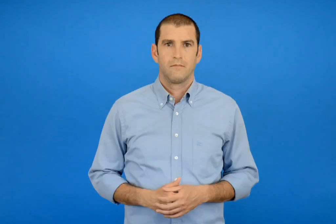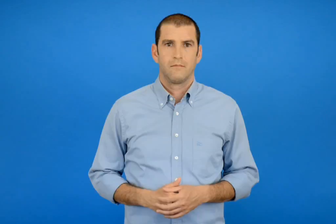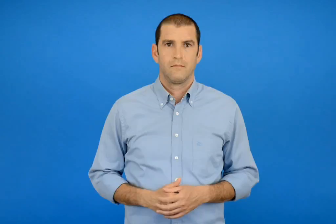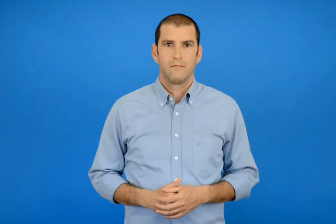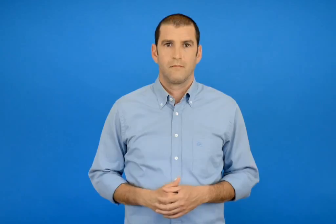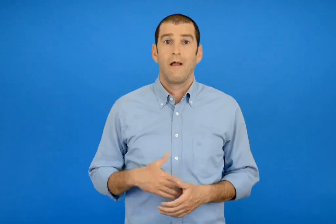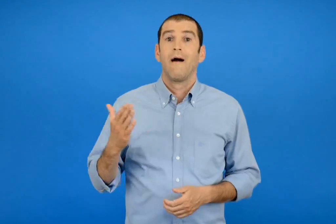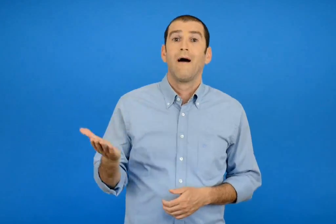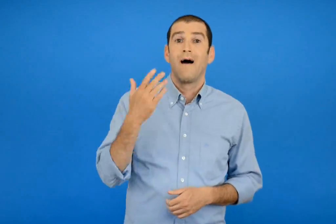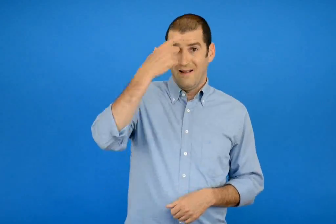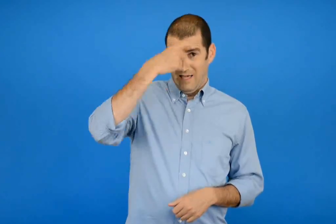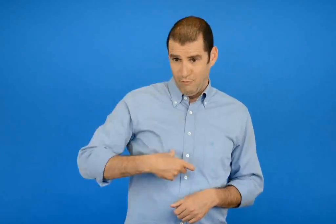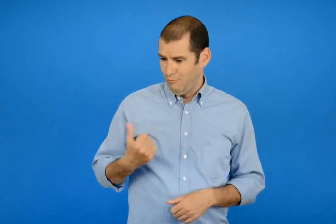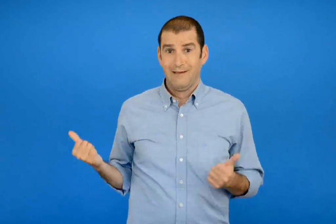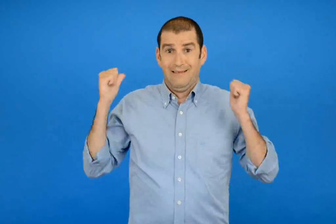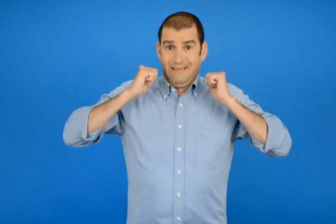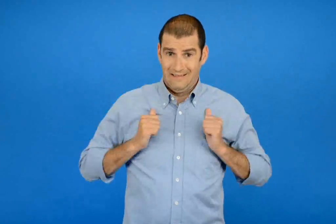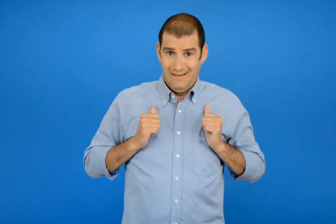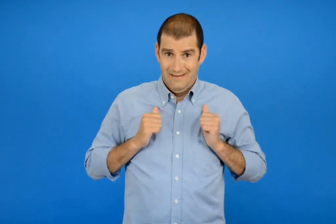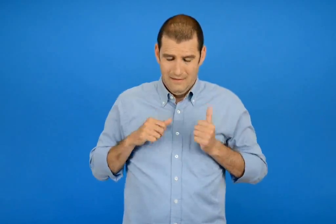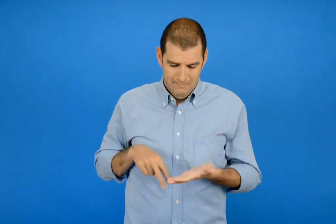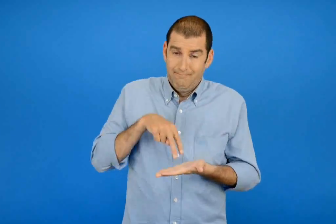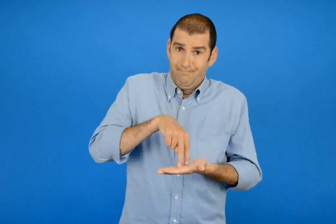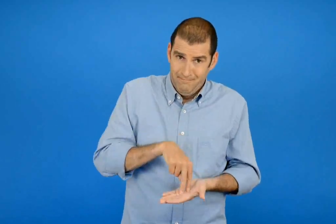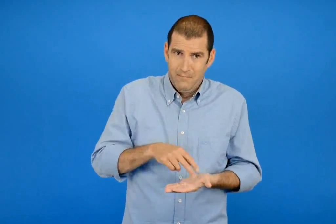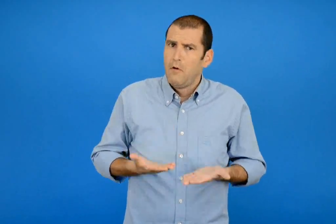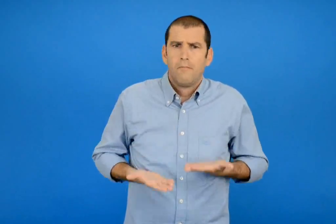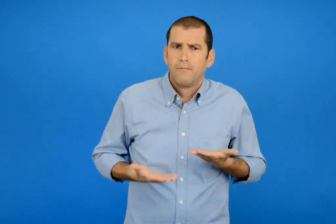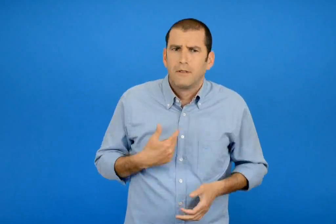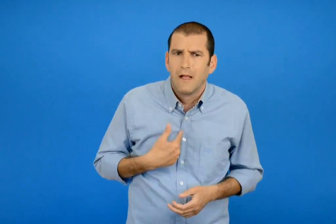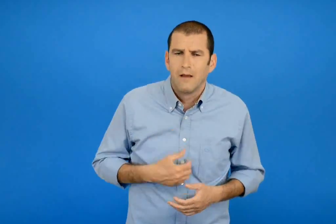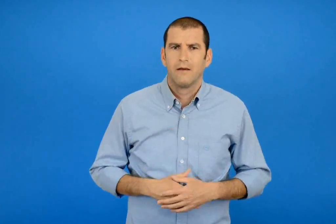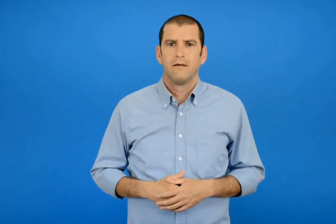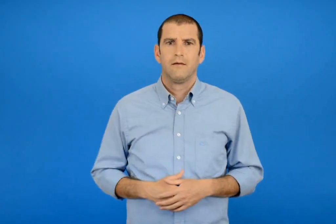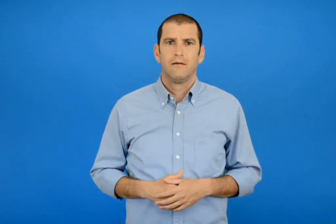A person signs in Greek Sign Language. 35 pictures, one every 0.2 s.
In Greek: αν ζυγιστώ εγώ με την τσάντα μου πόσα κιλά θα ζυγίζω τότε ;
